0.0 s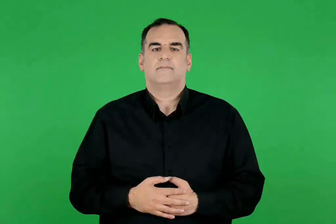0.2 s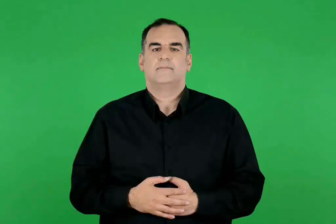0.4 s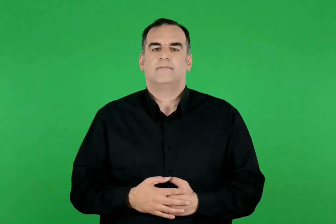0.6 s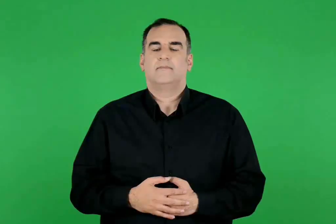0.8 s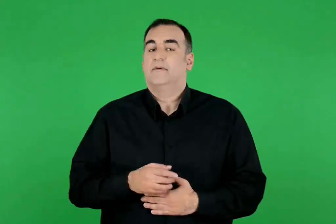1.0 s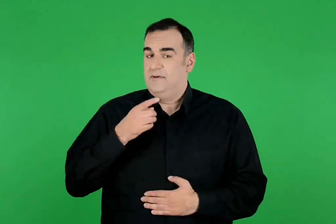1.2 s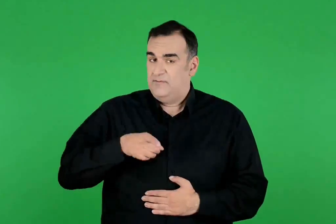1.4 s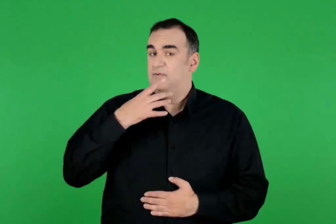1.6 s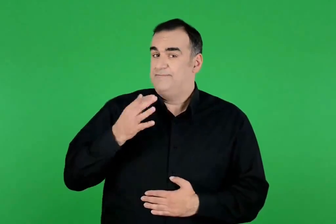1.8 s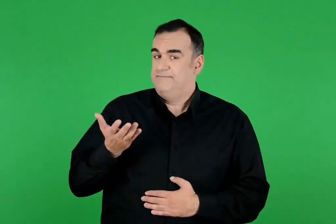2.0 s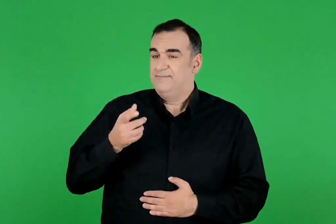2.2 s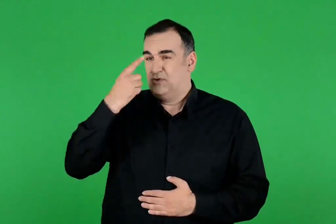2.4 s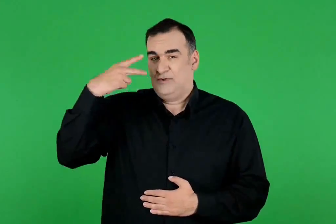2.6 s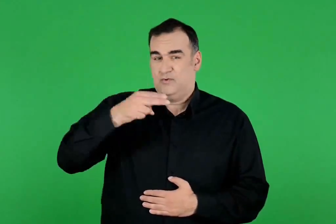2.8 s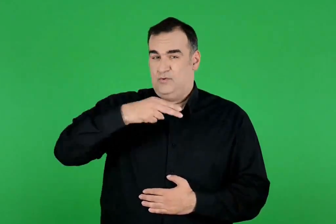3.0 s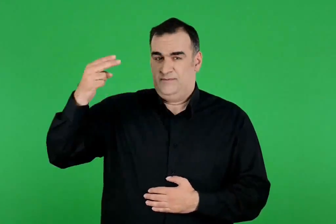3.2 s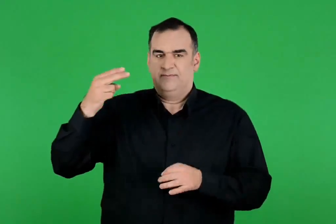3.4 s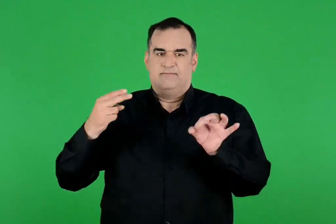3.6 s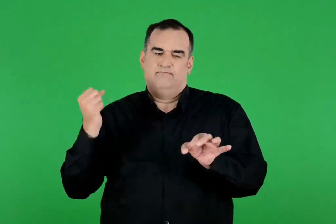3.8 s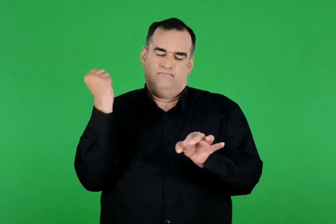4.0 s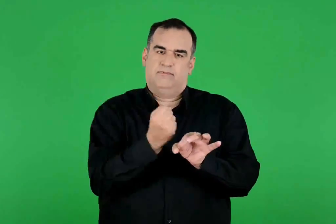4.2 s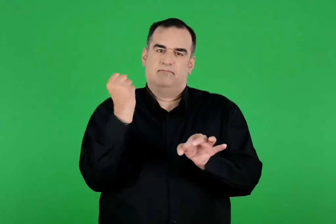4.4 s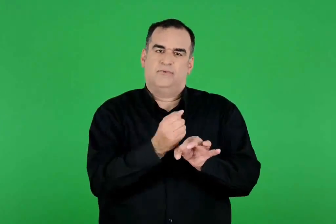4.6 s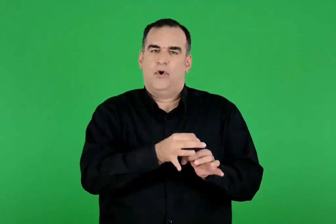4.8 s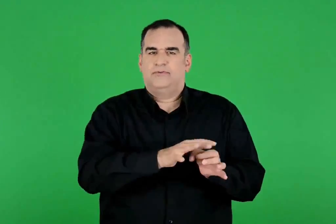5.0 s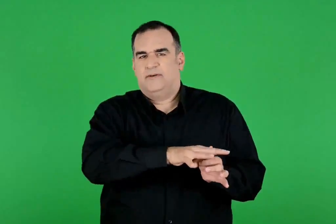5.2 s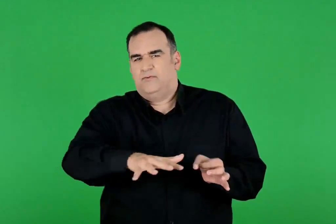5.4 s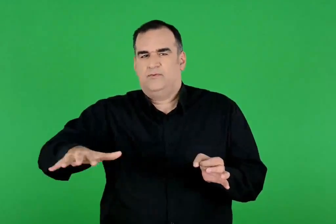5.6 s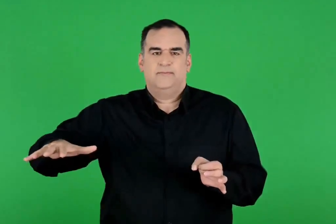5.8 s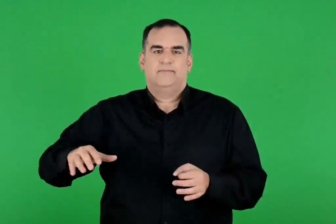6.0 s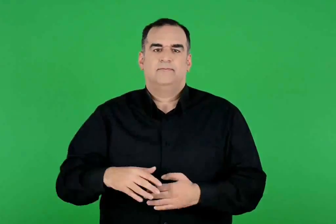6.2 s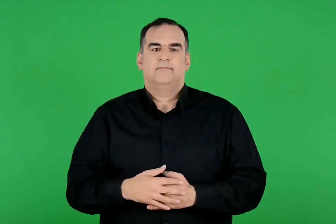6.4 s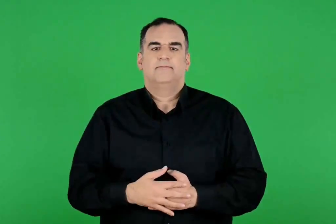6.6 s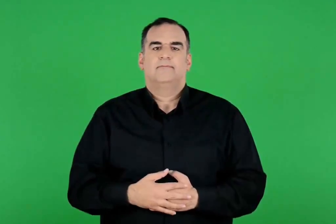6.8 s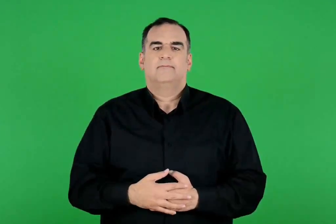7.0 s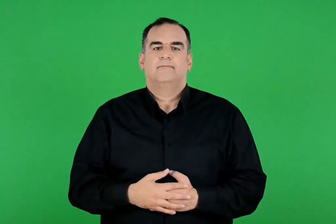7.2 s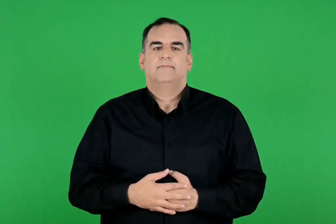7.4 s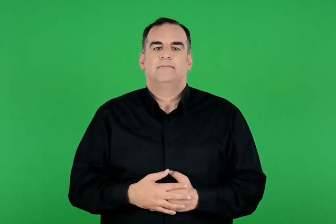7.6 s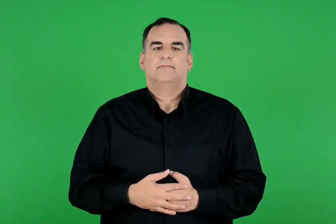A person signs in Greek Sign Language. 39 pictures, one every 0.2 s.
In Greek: για αυτό έφτιαχναν νομίσματα που είχαν πάνω τους χαραγμένη τη μορφή του
